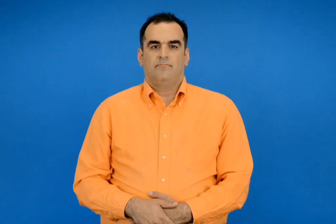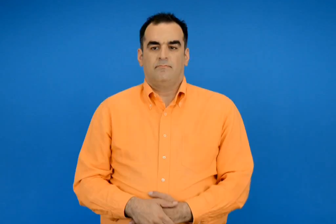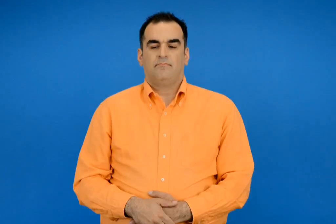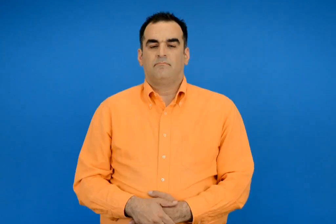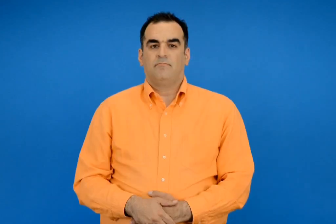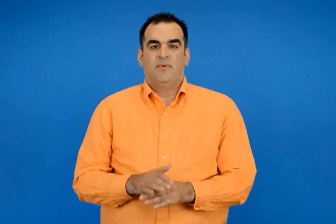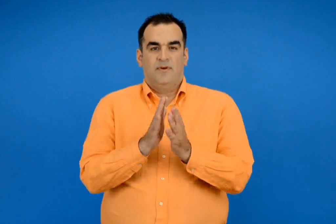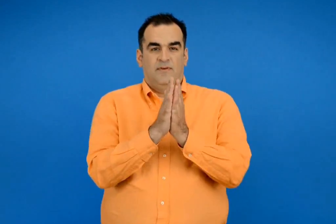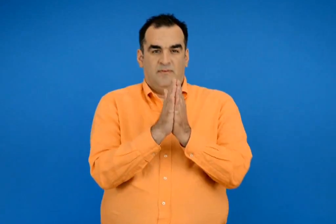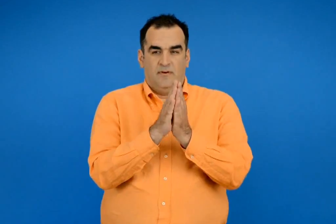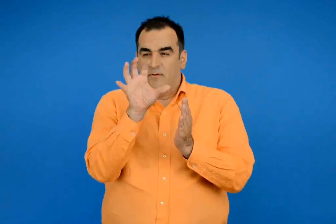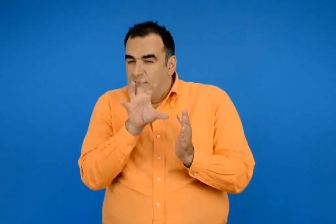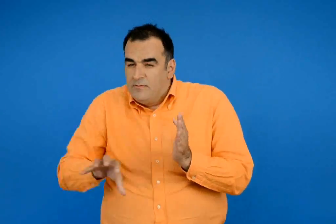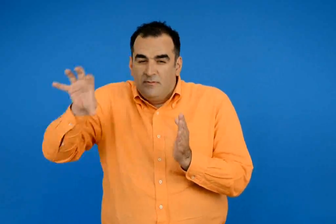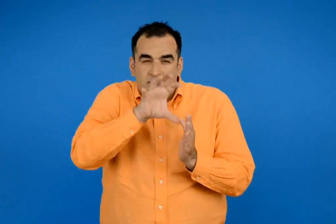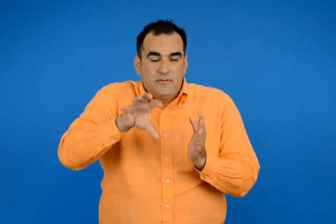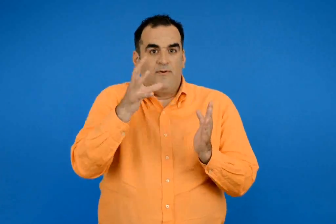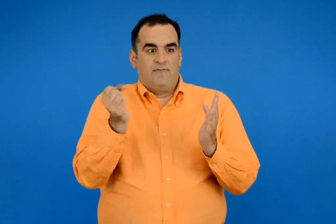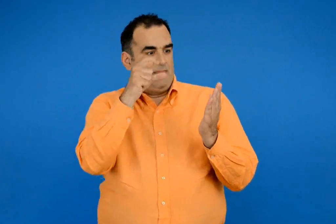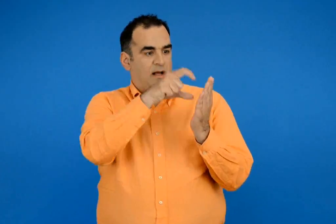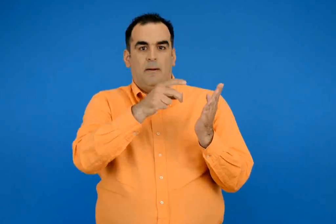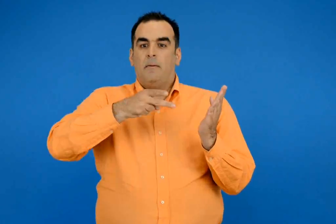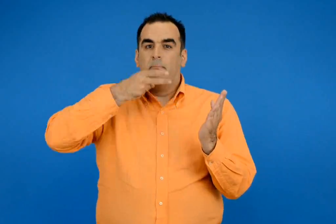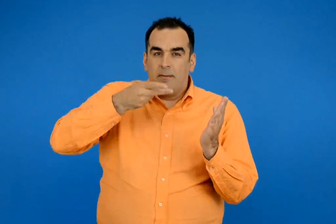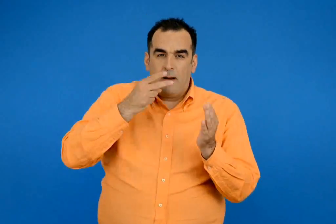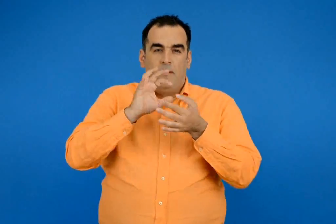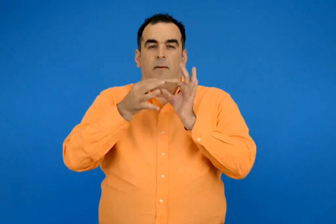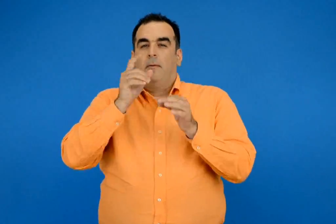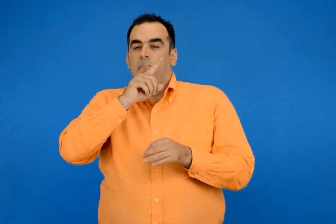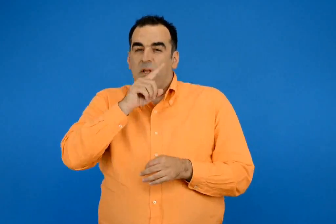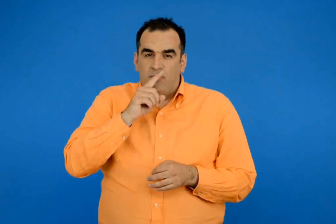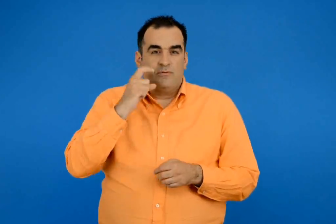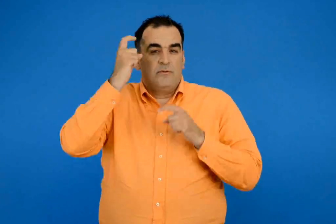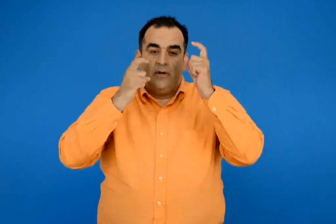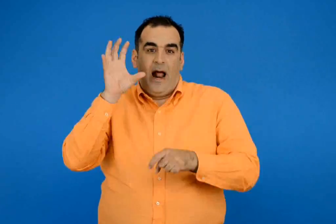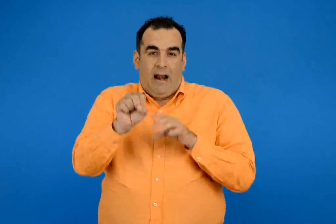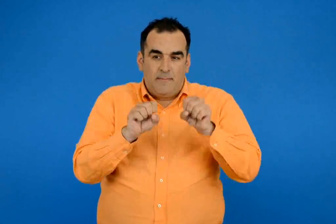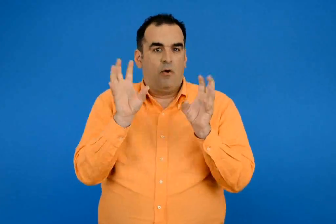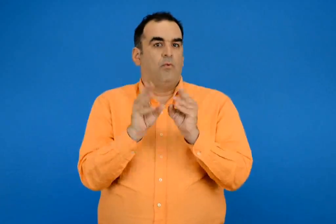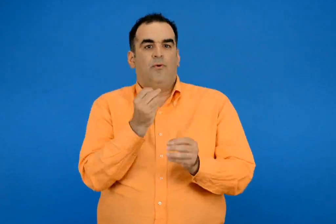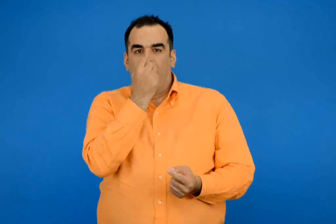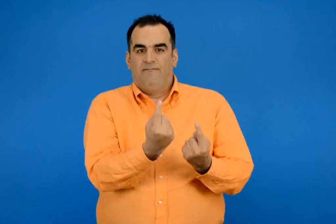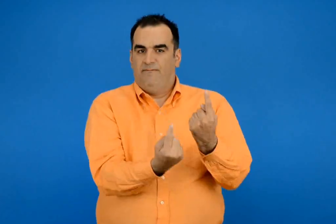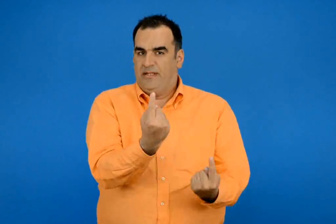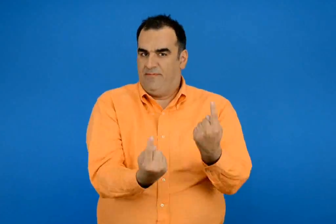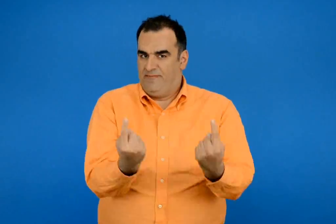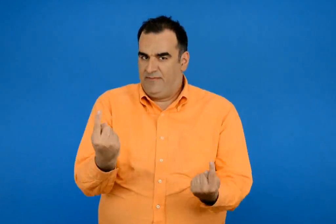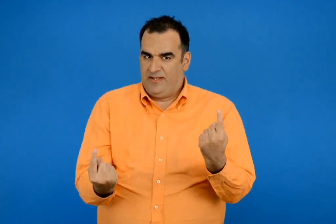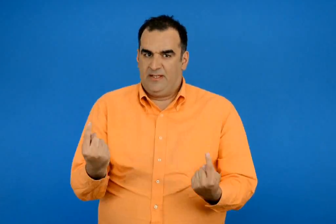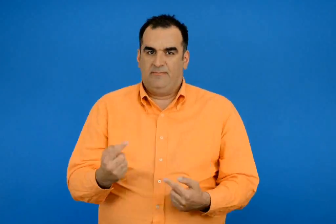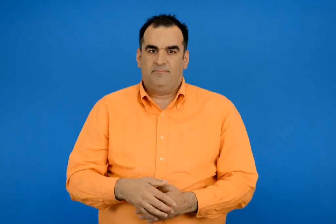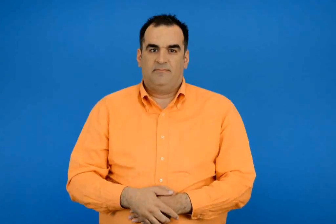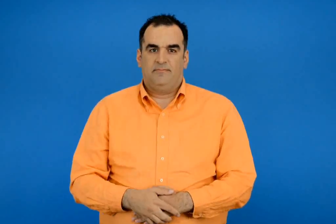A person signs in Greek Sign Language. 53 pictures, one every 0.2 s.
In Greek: ψάξαμε στα βιβλία και βρήκαμε ποιήματα μύθους και αινίγματα για τα φυτά
